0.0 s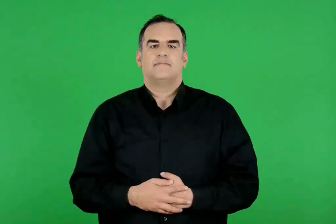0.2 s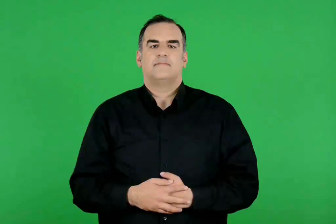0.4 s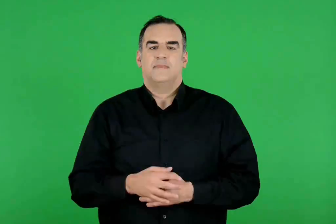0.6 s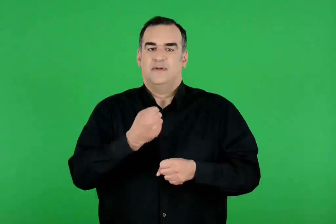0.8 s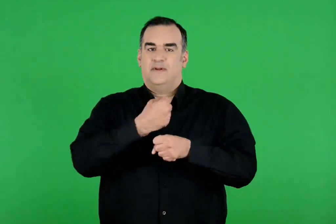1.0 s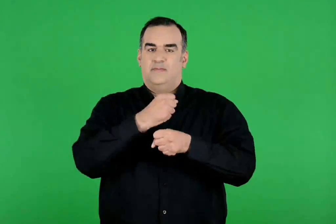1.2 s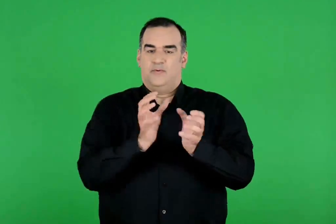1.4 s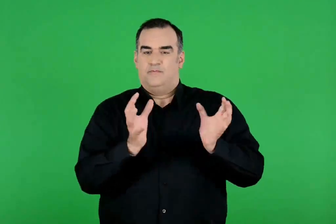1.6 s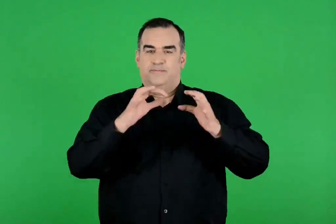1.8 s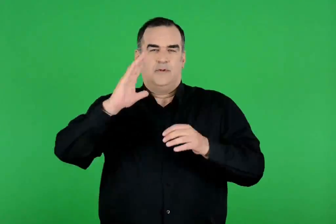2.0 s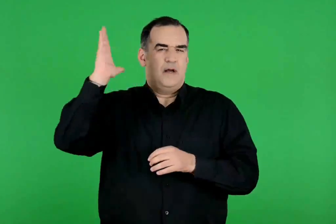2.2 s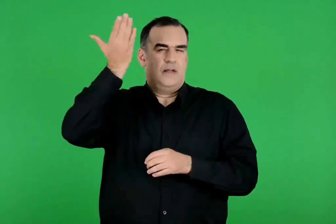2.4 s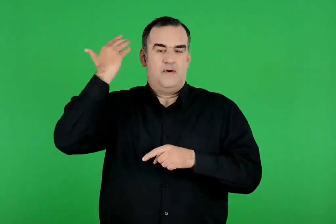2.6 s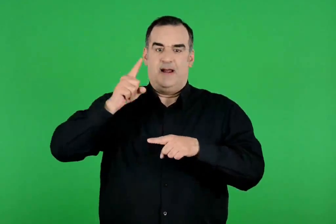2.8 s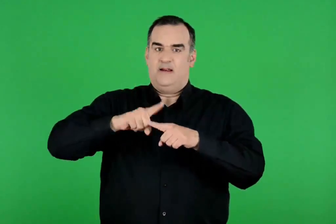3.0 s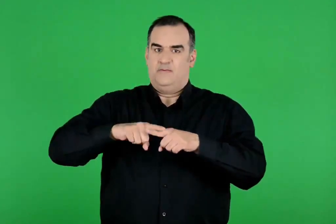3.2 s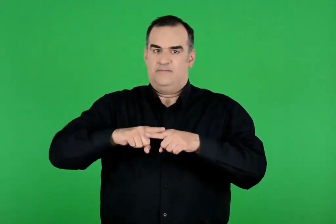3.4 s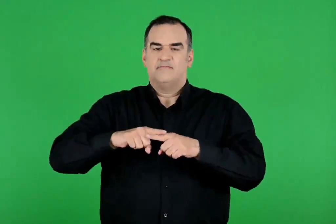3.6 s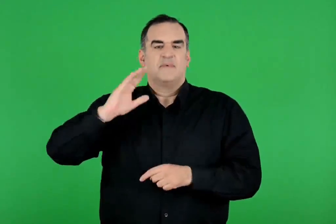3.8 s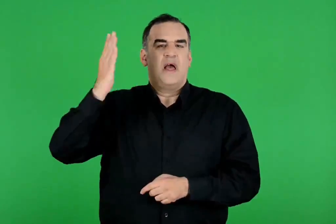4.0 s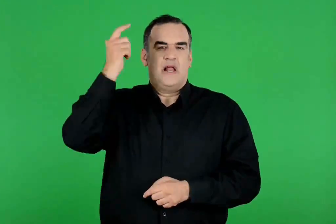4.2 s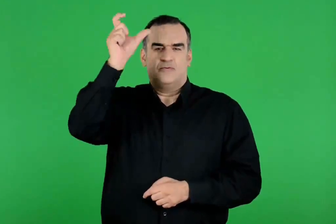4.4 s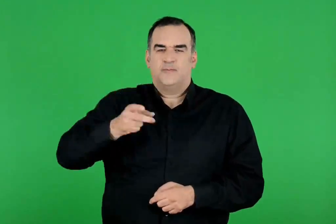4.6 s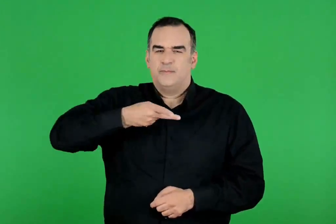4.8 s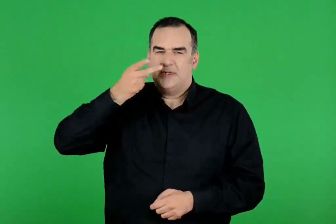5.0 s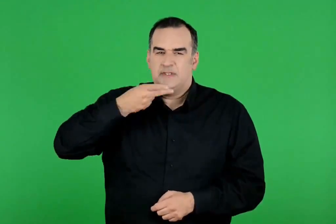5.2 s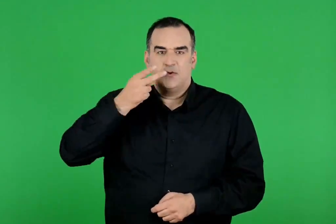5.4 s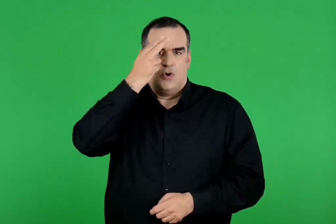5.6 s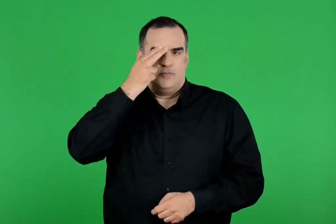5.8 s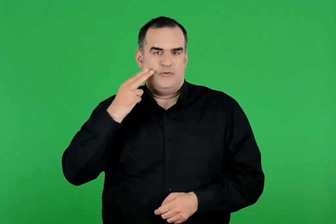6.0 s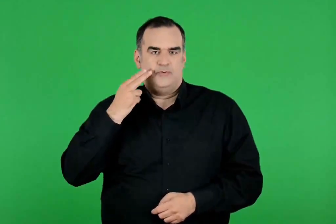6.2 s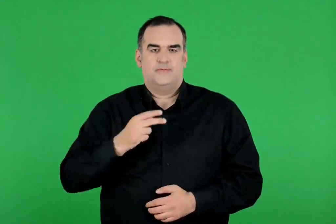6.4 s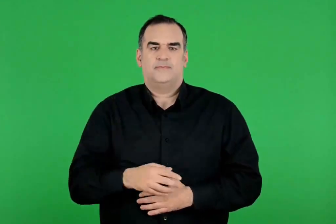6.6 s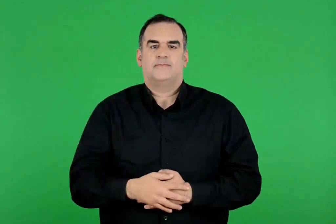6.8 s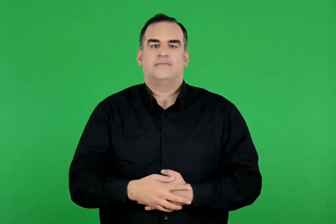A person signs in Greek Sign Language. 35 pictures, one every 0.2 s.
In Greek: ο αρχαίος ποιητής όμηρος. αρχαίο ελληνικό γλυπτό
